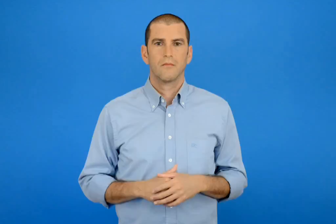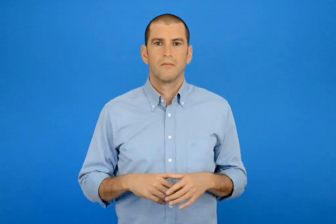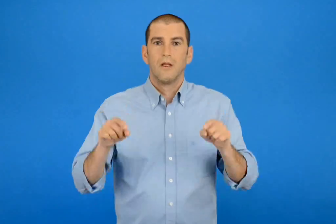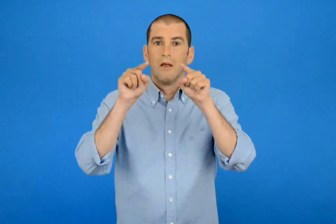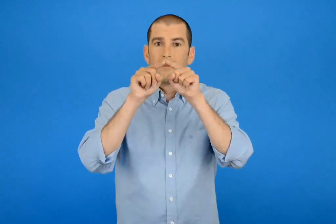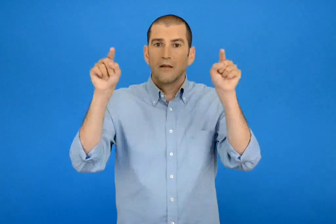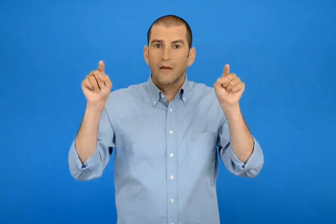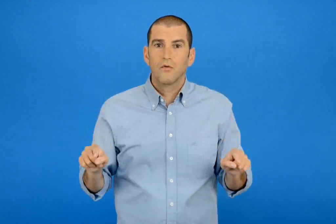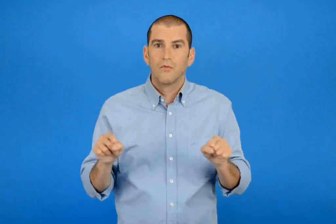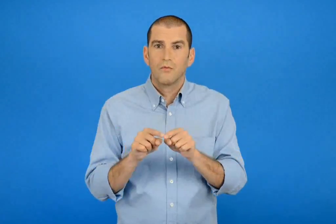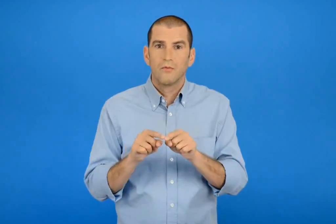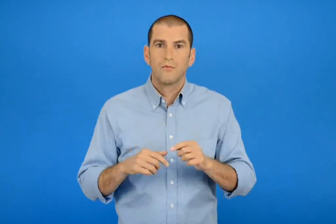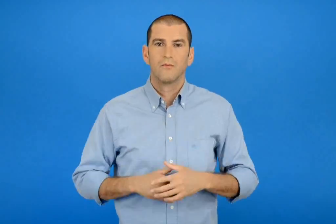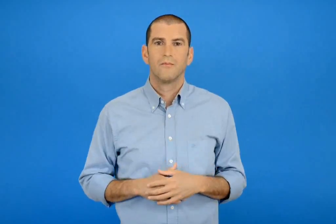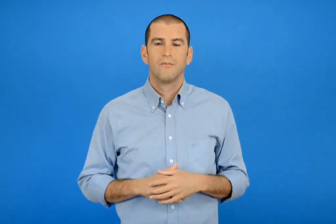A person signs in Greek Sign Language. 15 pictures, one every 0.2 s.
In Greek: τετράγωνου
